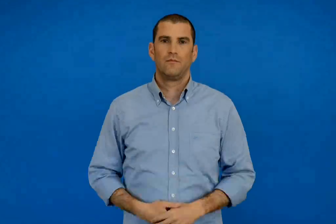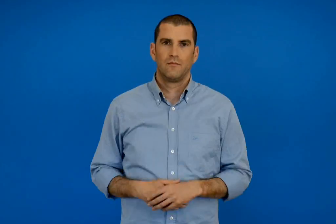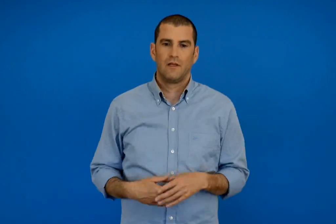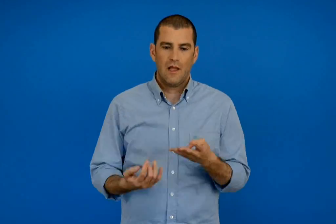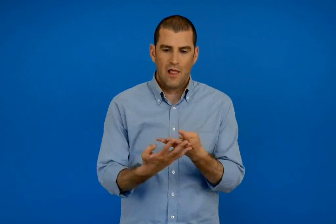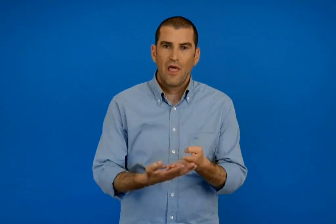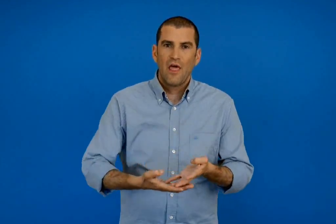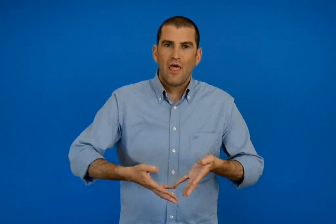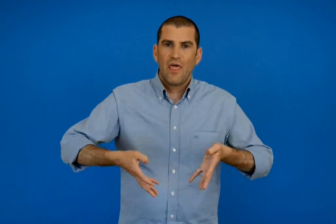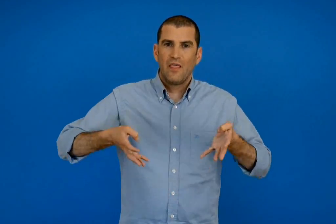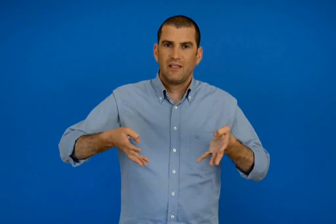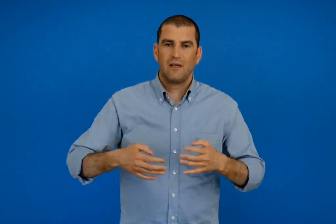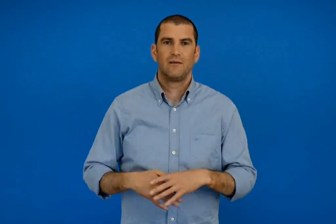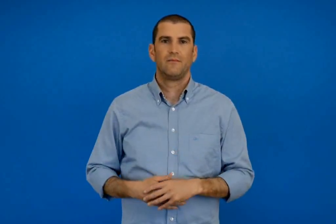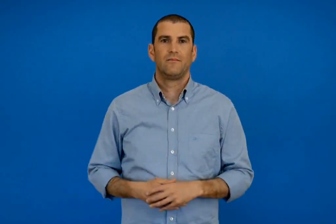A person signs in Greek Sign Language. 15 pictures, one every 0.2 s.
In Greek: δίχτυα
